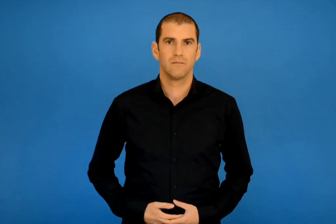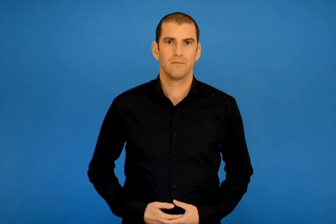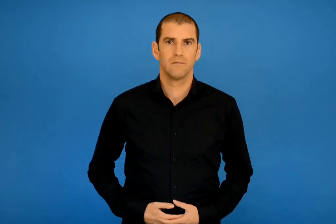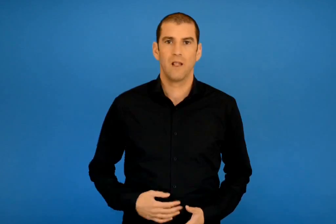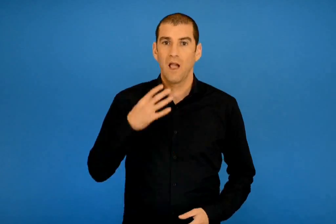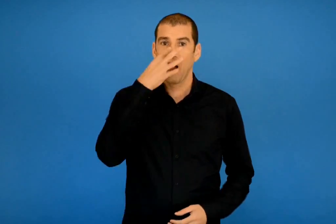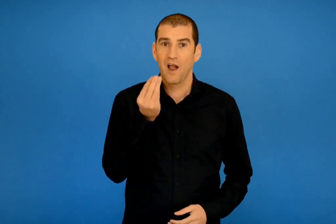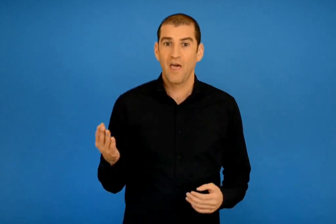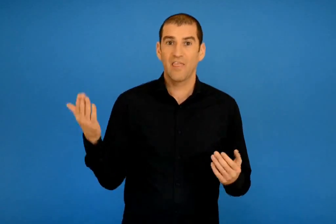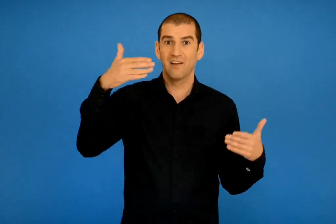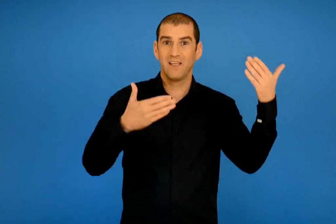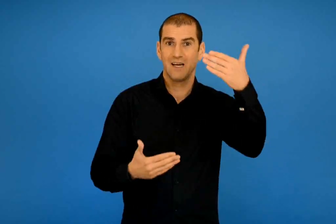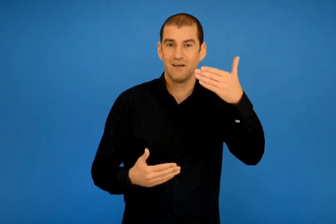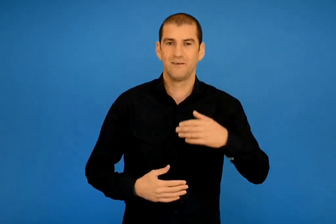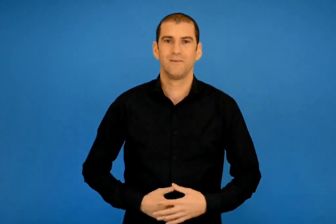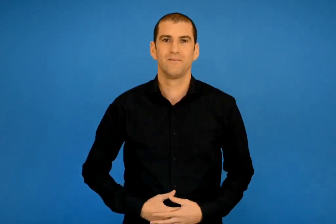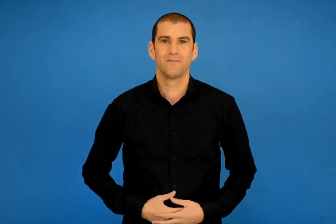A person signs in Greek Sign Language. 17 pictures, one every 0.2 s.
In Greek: τα δελφίνια
